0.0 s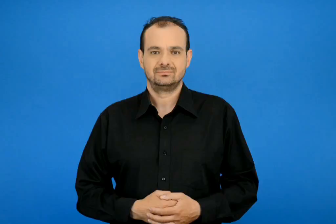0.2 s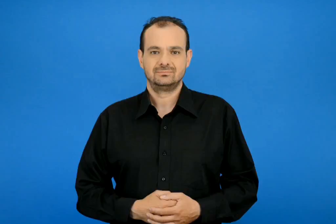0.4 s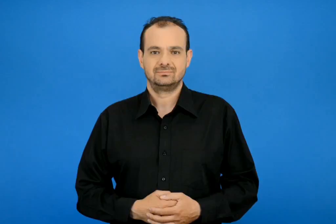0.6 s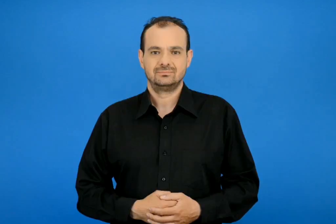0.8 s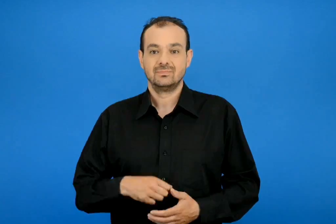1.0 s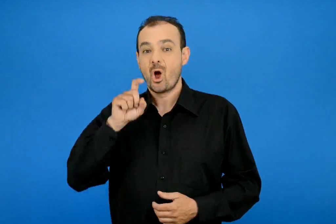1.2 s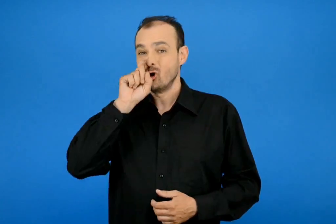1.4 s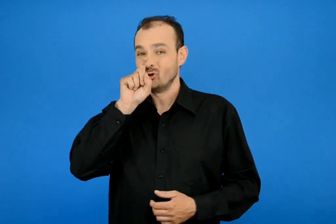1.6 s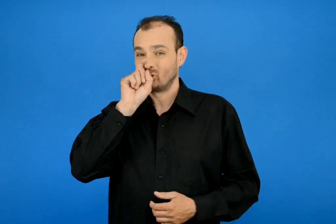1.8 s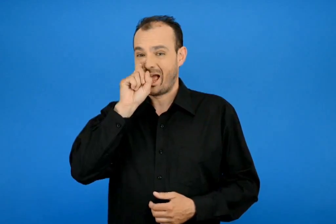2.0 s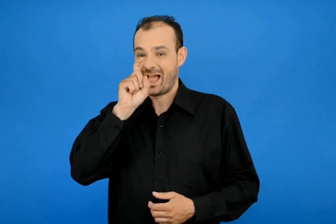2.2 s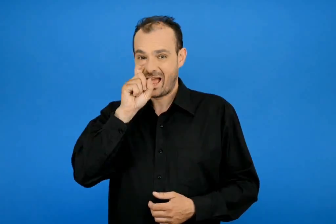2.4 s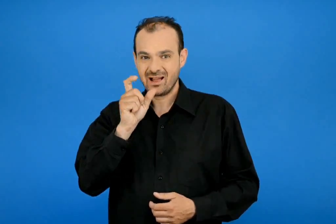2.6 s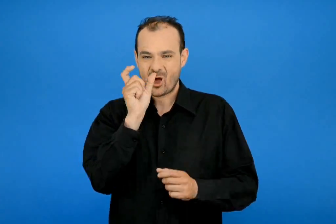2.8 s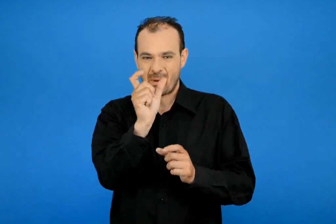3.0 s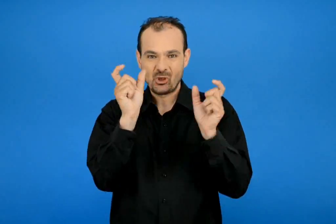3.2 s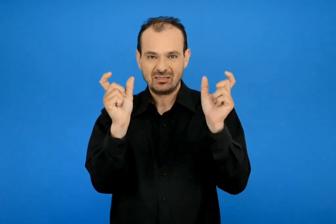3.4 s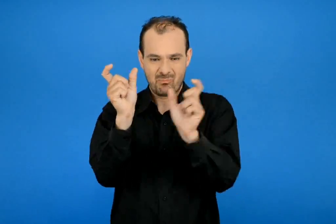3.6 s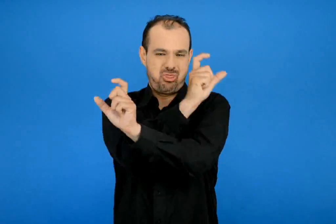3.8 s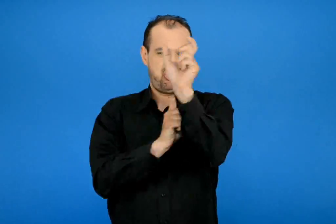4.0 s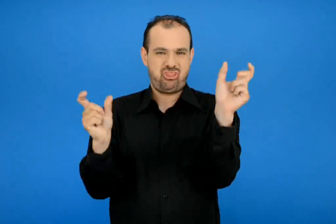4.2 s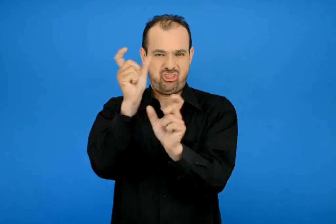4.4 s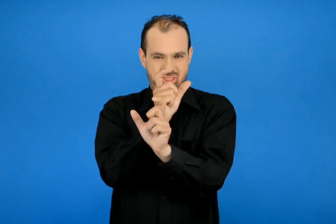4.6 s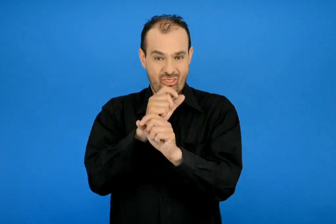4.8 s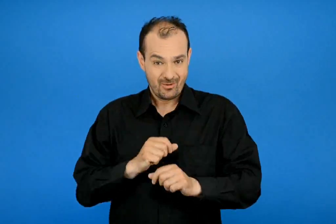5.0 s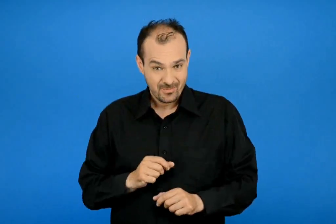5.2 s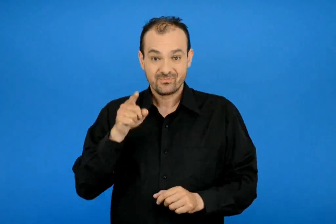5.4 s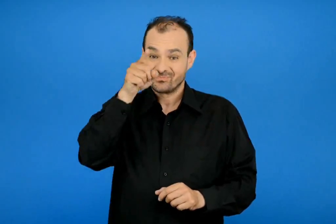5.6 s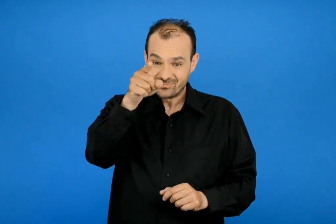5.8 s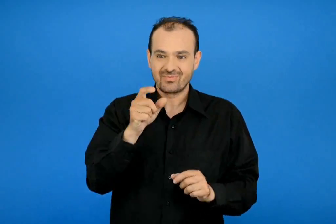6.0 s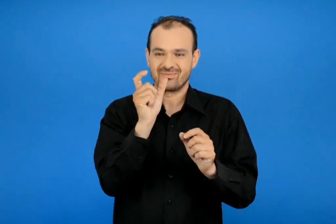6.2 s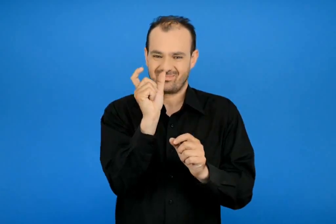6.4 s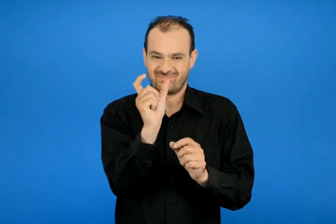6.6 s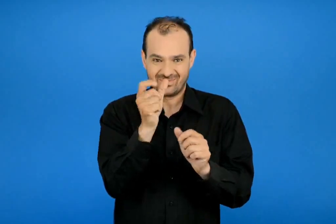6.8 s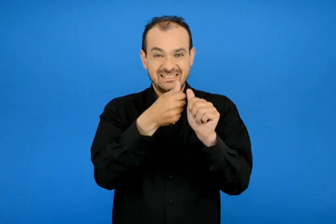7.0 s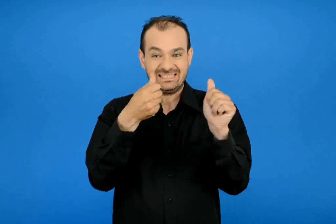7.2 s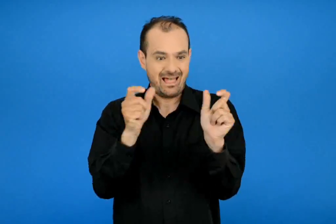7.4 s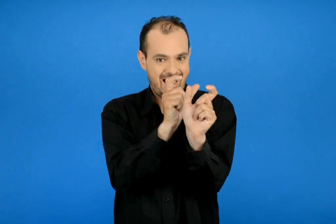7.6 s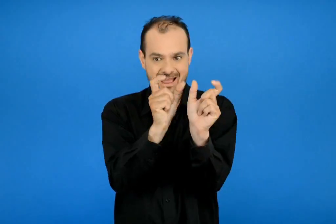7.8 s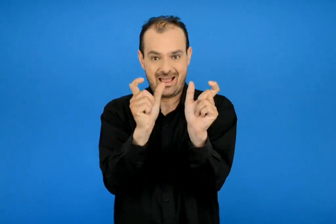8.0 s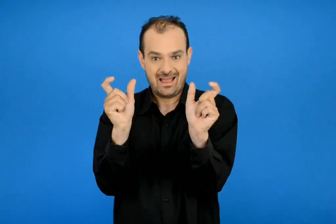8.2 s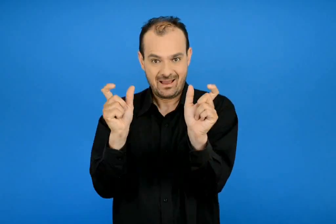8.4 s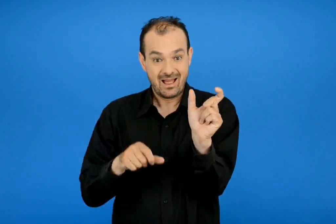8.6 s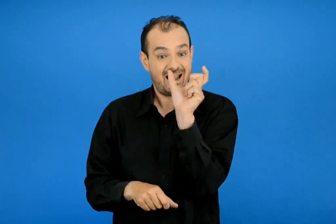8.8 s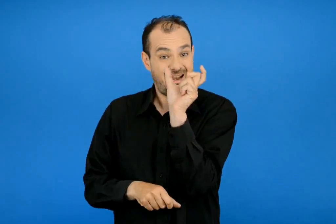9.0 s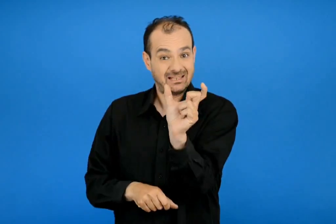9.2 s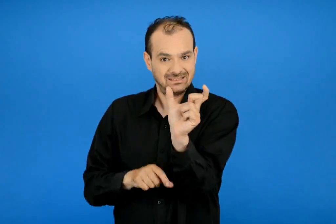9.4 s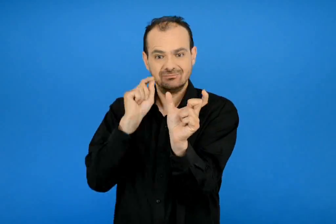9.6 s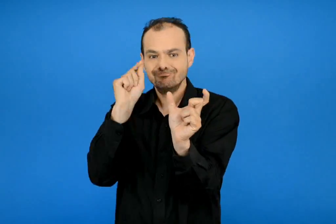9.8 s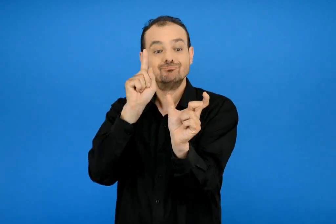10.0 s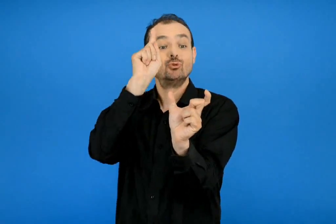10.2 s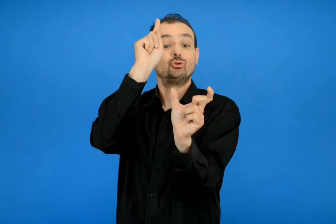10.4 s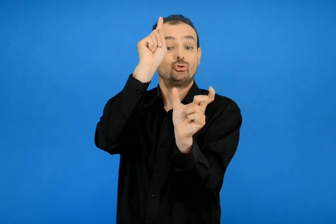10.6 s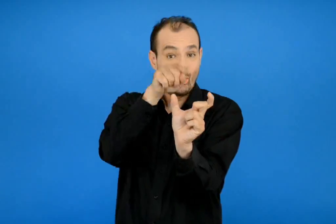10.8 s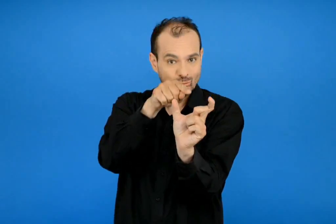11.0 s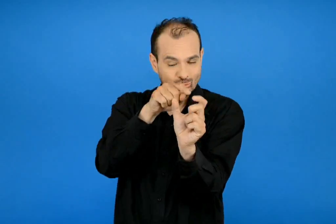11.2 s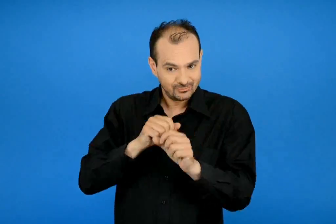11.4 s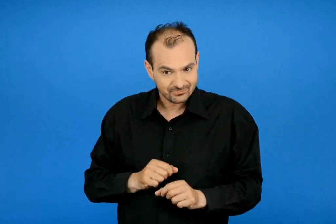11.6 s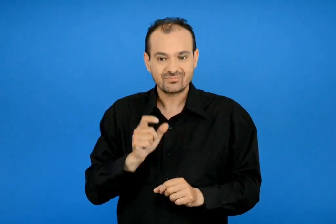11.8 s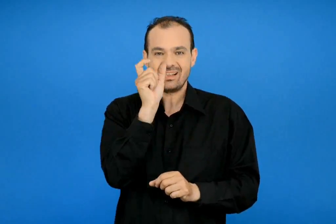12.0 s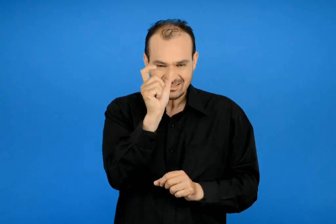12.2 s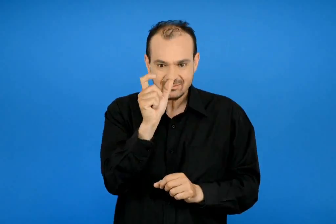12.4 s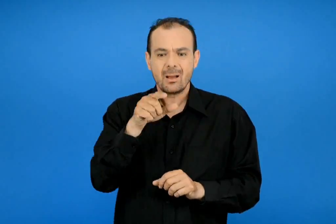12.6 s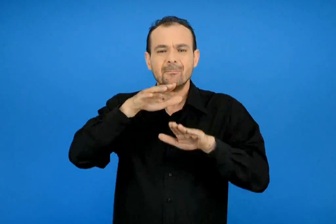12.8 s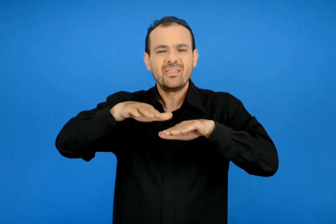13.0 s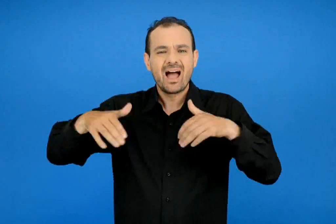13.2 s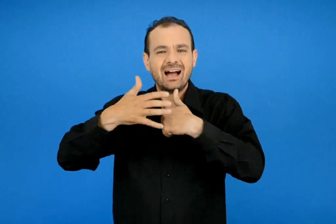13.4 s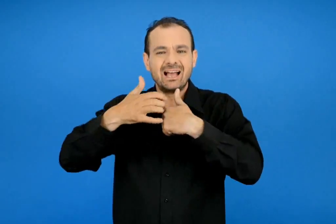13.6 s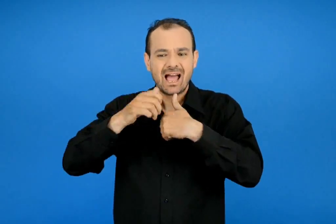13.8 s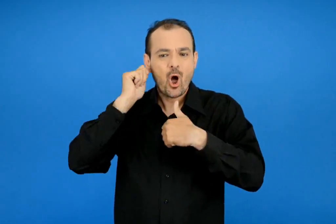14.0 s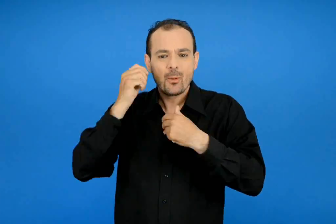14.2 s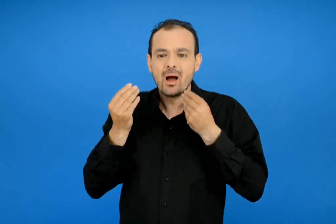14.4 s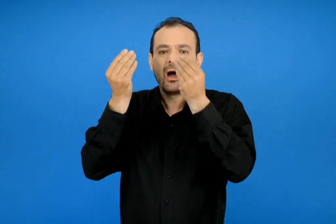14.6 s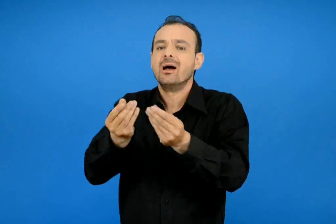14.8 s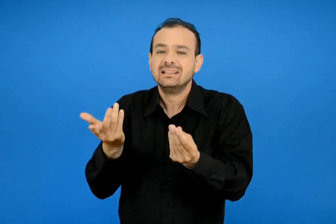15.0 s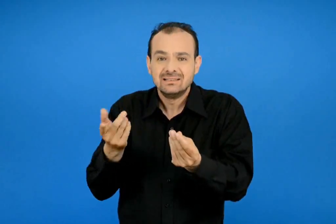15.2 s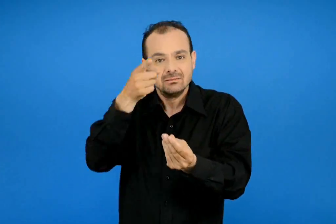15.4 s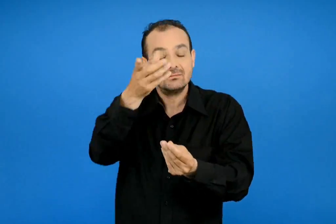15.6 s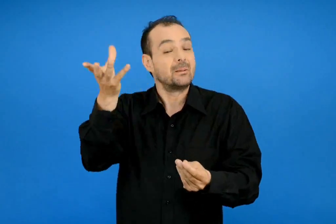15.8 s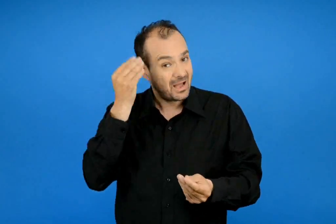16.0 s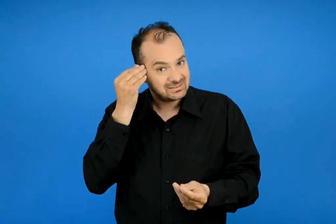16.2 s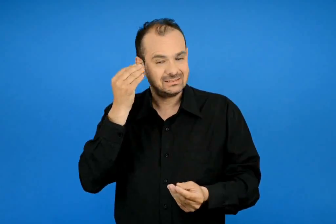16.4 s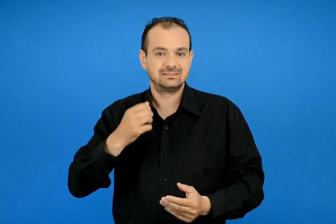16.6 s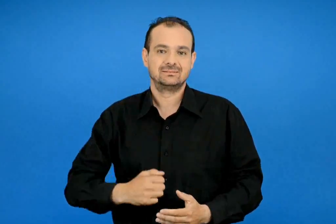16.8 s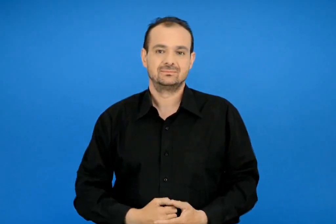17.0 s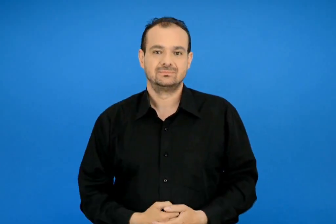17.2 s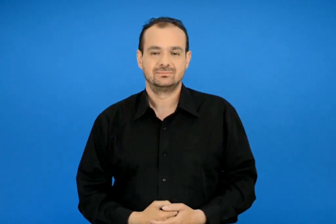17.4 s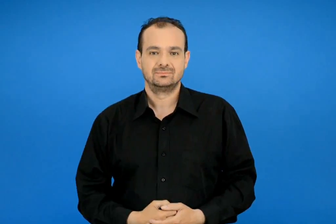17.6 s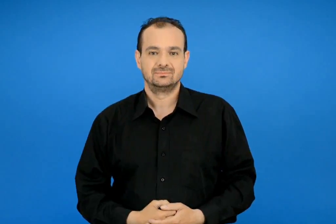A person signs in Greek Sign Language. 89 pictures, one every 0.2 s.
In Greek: η κότα ανακάτεψε τα κομμάτια βάλε στη σειρά γράψε και τόνισε τη λέξη θα μάθεις τι όνομα έδωσαν στη γάτα τα παιδιά
